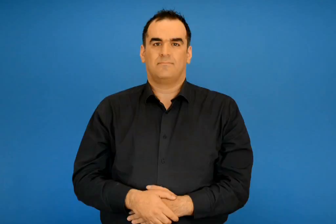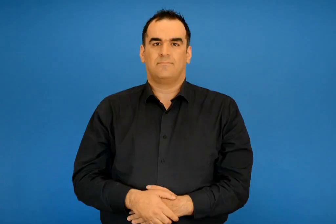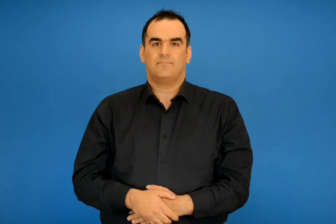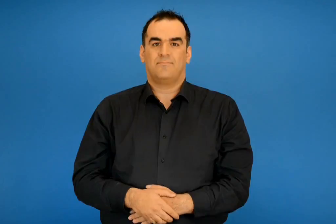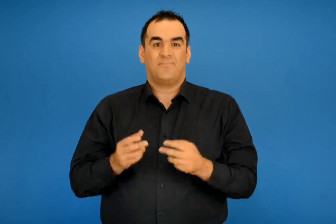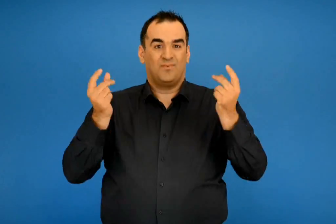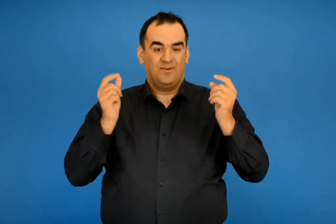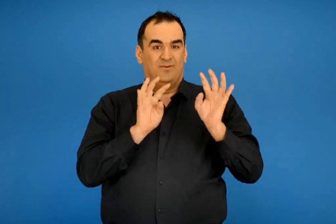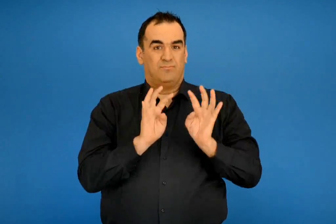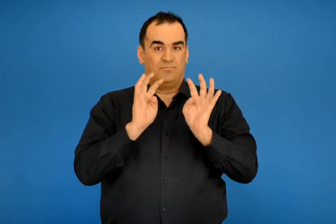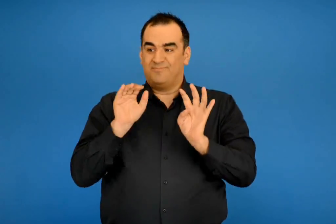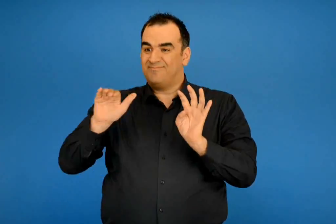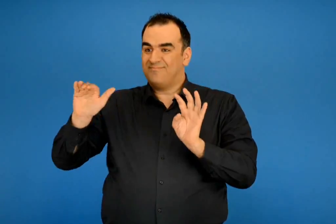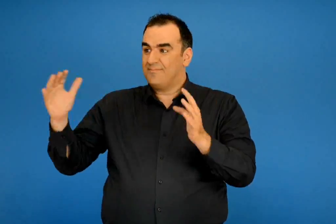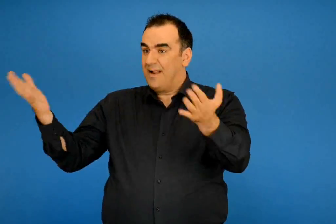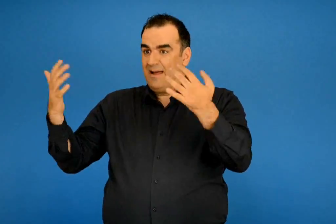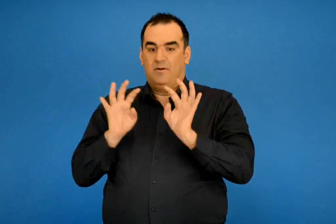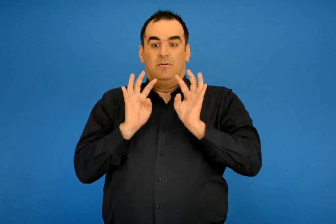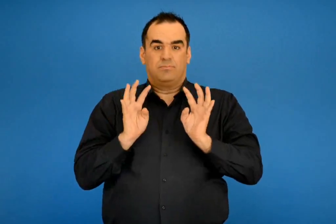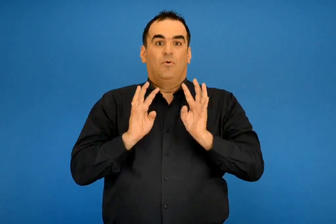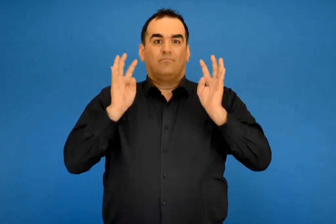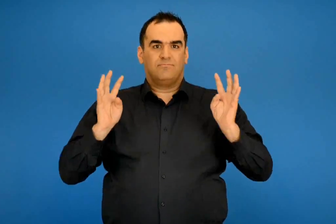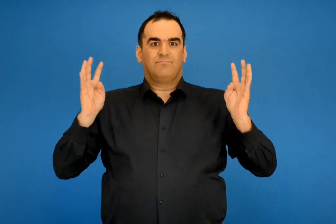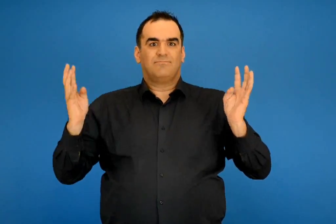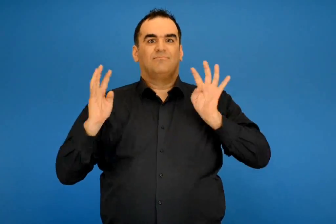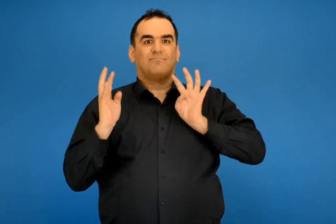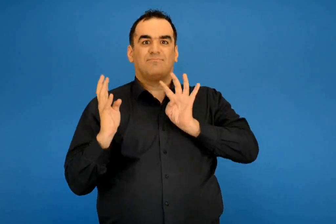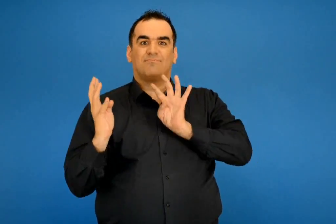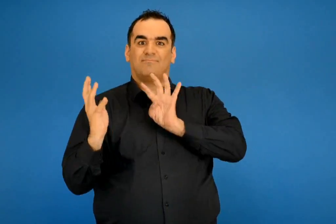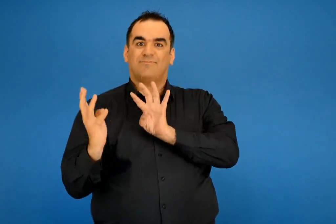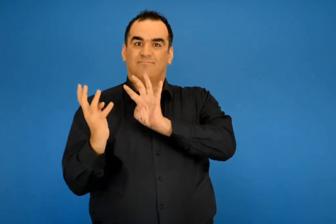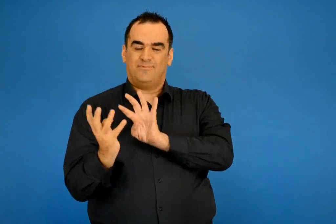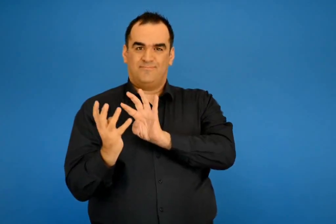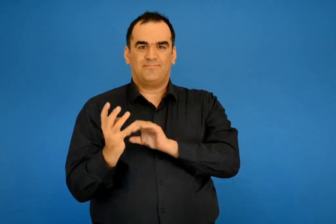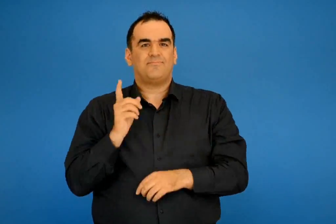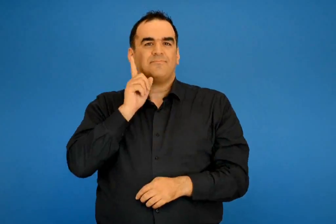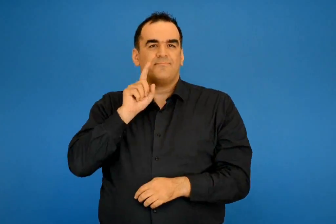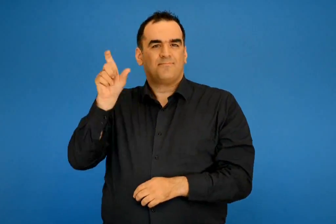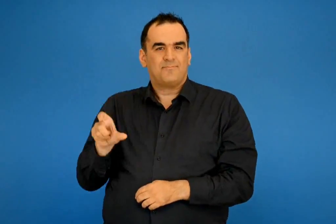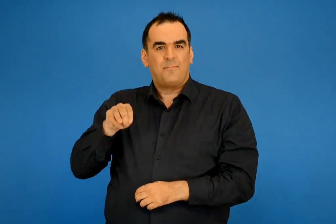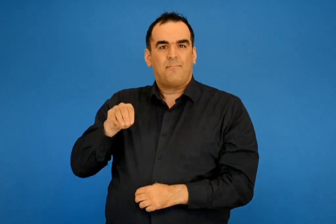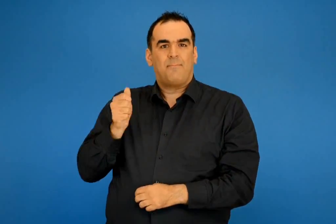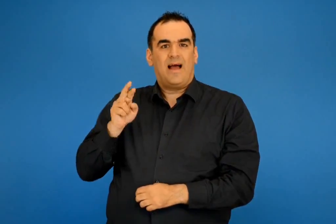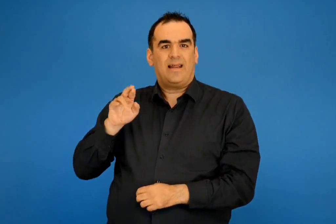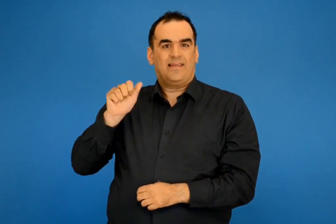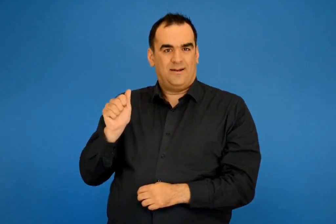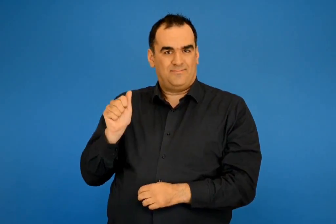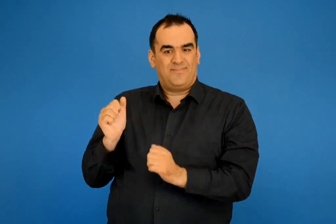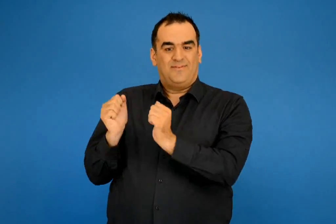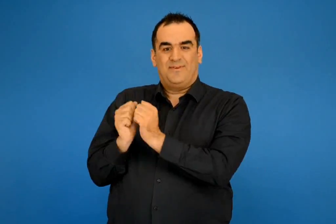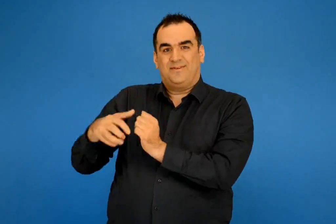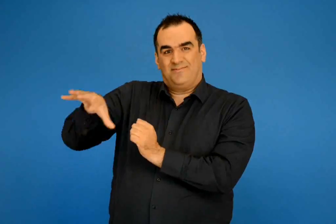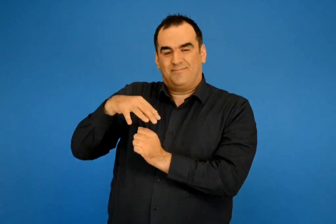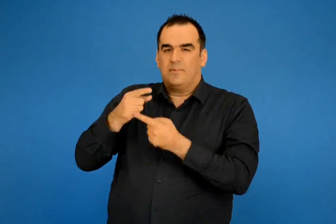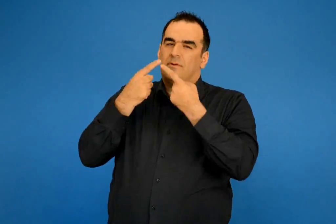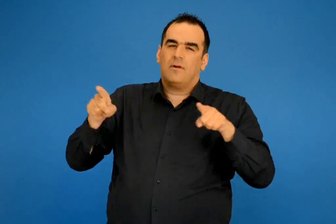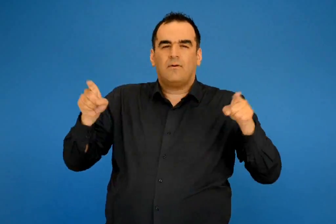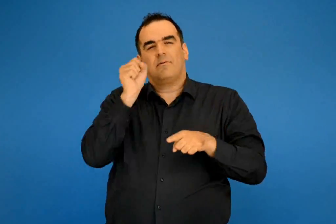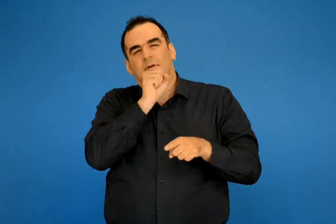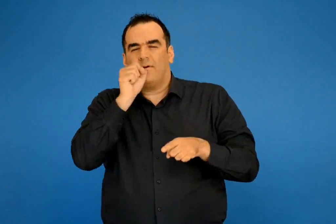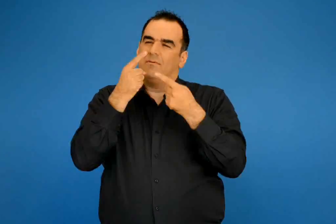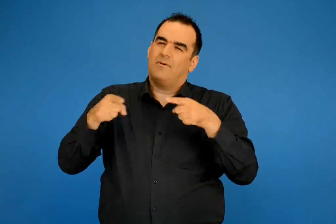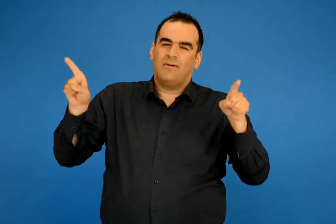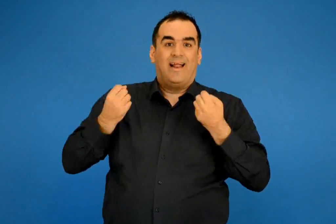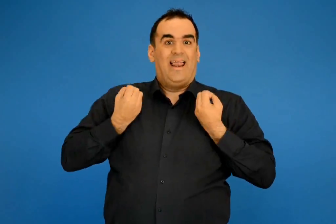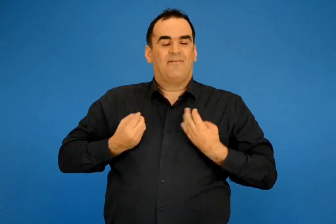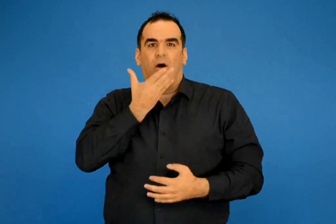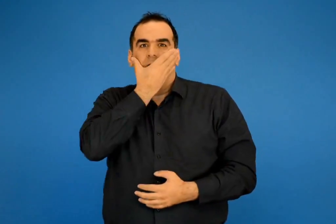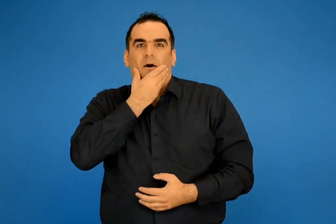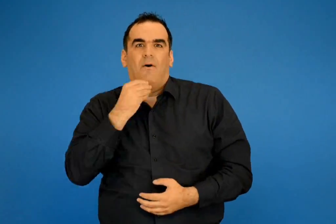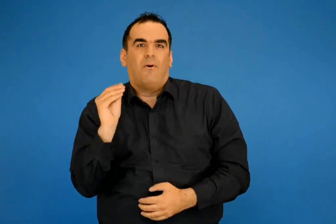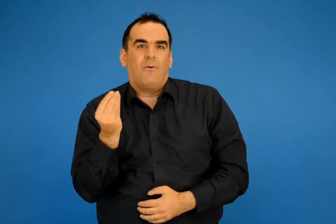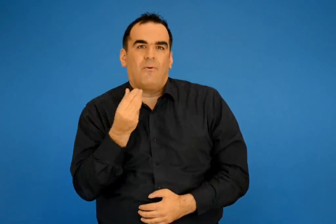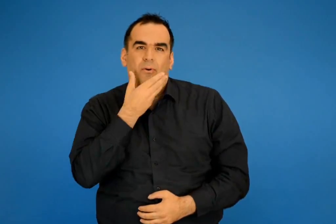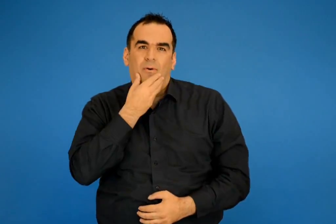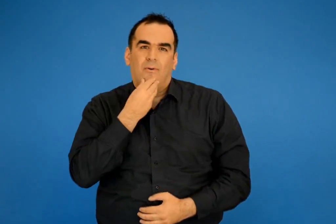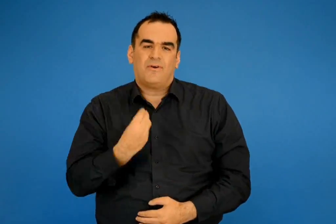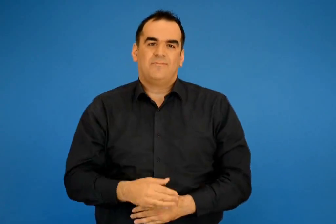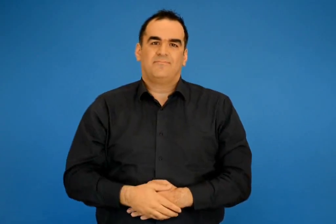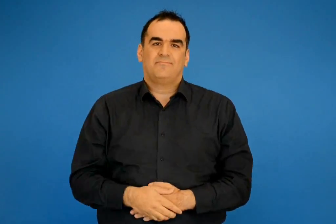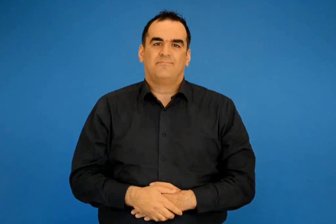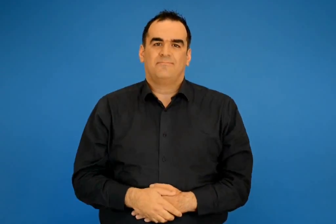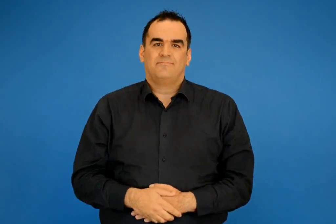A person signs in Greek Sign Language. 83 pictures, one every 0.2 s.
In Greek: μετα χορέψαν κι όλοι οι καλεσμένοι η μαρία κι οι φίλες της τραγούδαγαν για την ομορφιά της νύφης
